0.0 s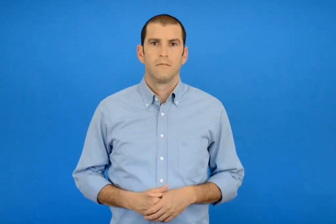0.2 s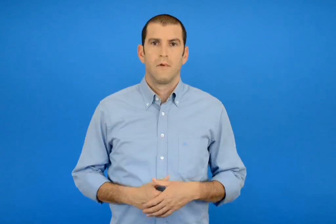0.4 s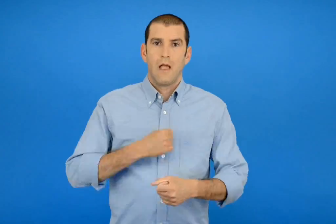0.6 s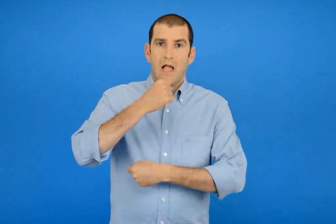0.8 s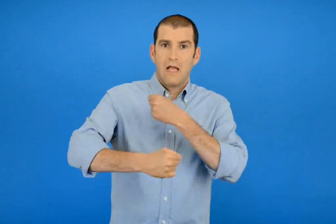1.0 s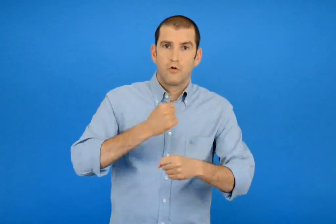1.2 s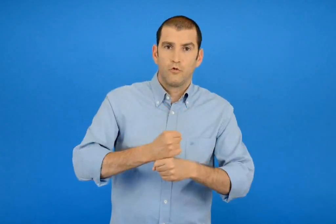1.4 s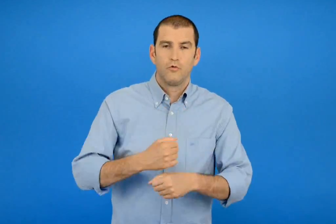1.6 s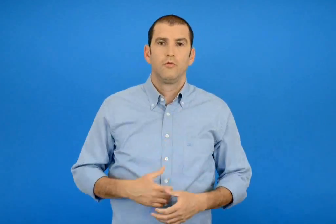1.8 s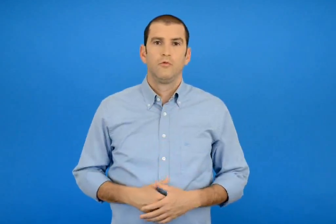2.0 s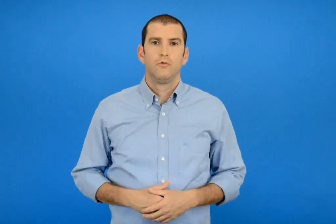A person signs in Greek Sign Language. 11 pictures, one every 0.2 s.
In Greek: το έτος
